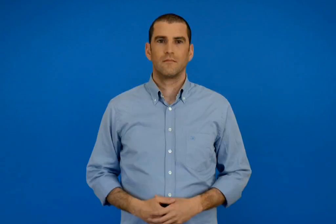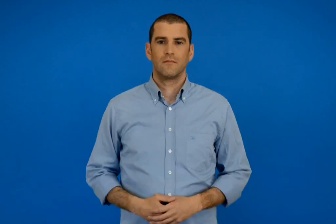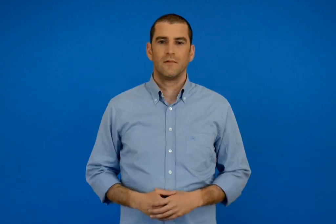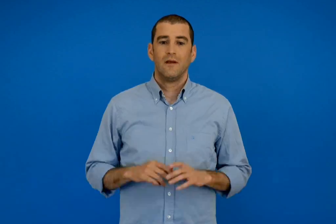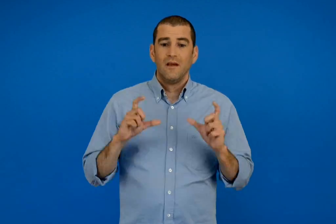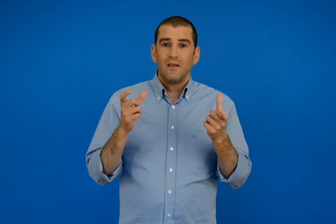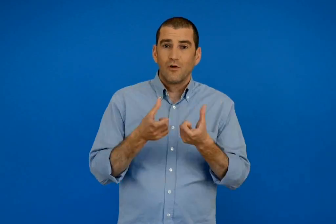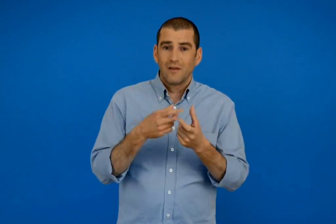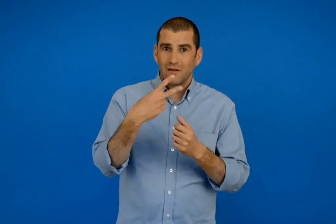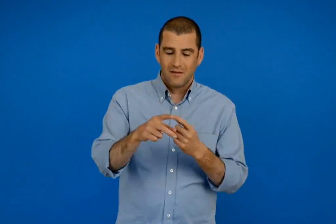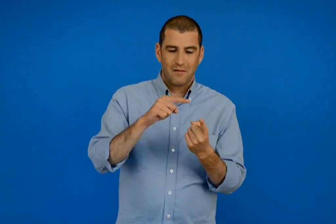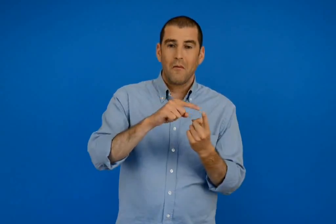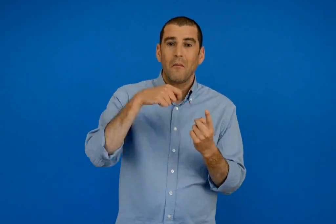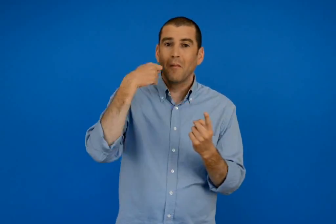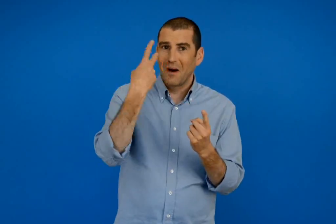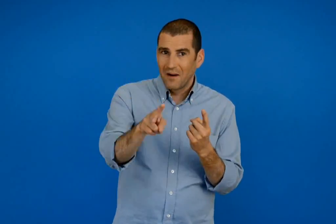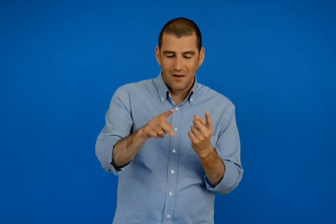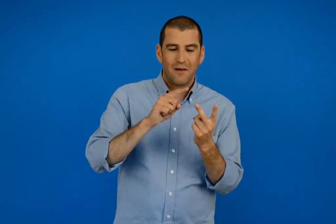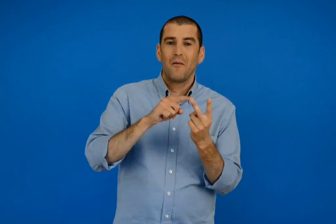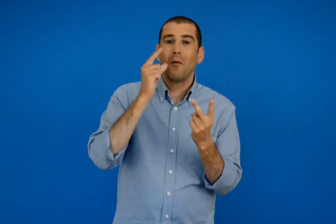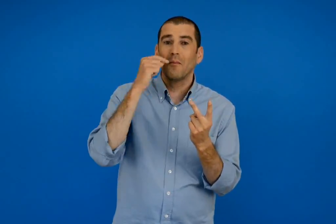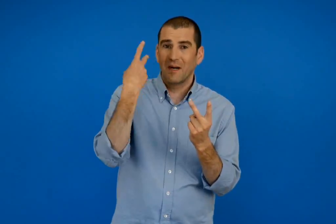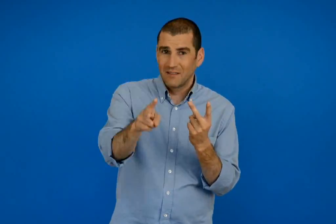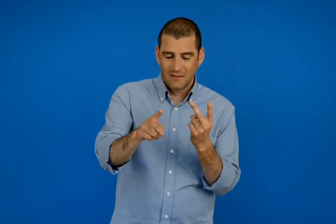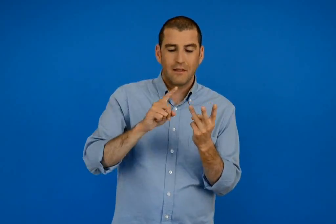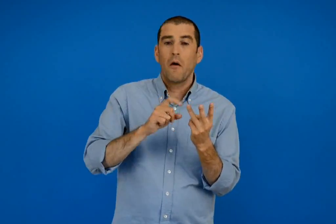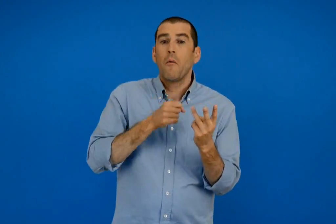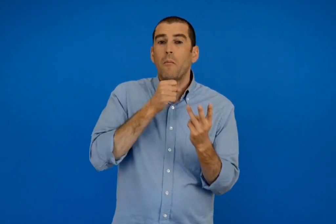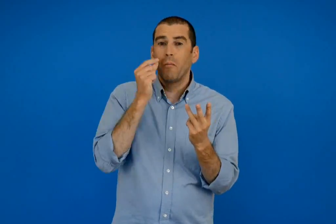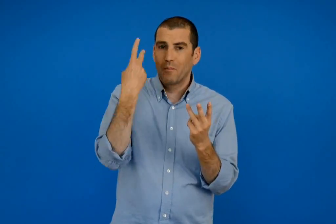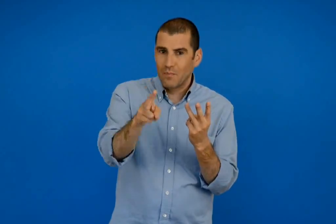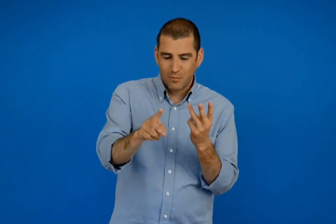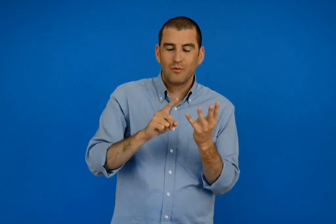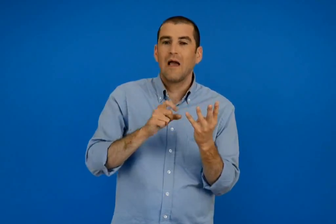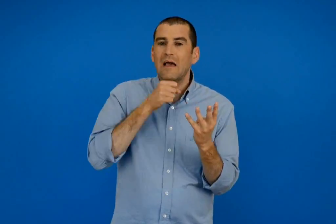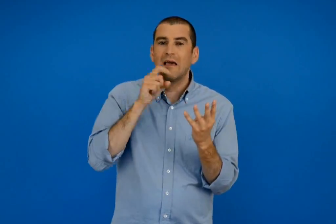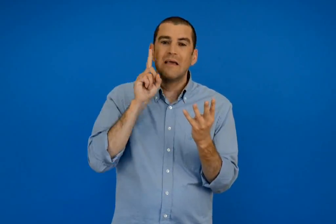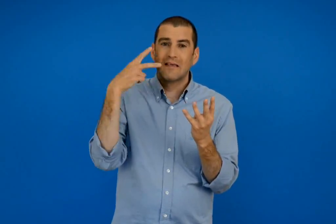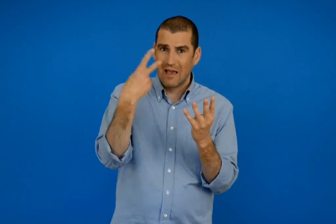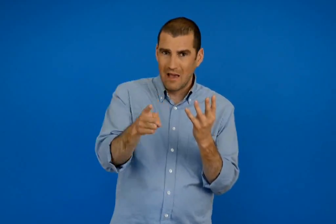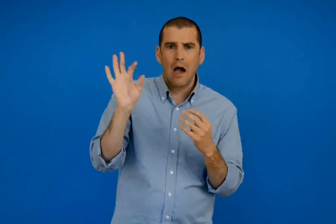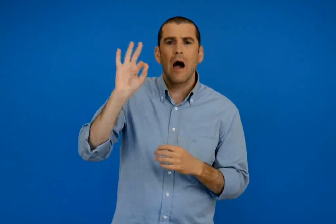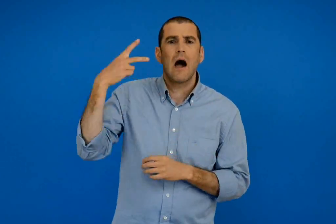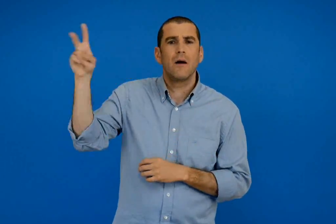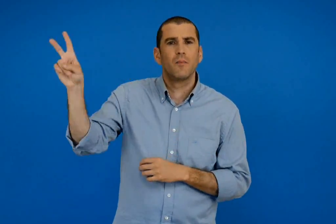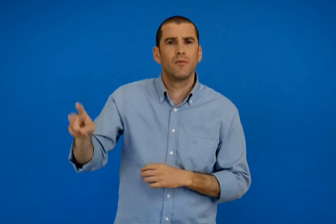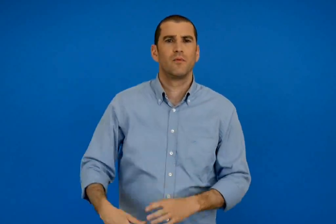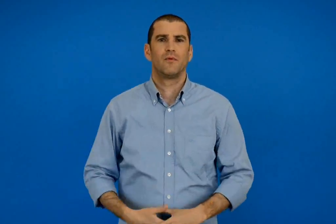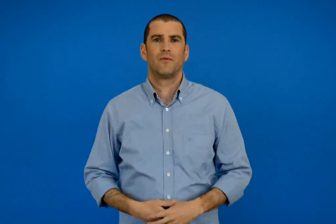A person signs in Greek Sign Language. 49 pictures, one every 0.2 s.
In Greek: από που είναι η μαμά σου ο μπαμπάς σου ο πάππους σου η γιαγιά σου ;
